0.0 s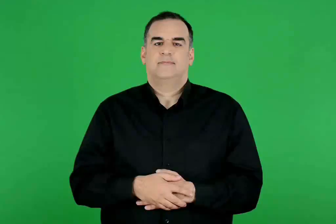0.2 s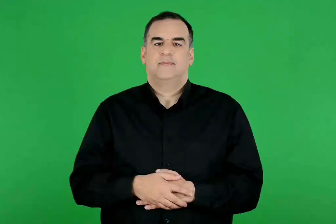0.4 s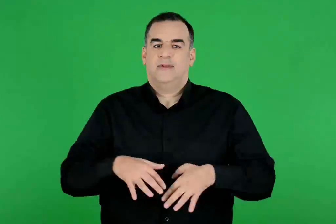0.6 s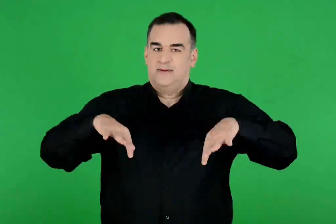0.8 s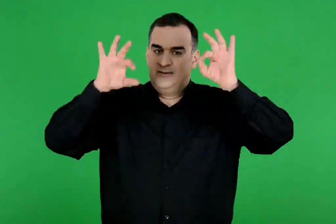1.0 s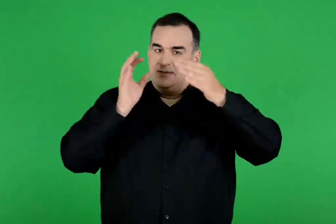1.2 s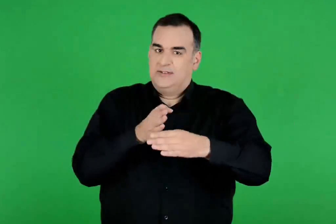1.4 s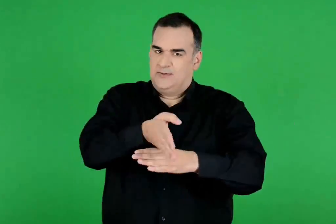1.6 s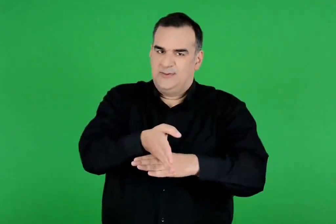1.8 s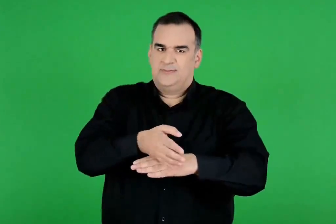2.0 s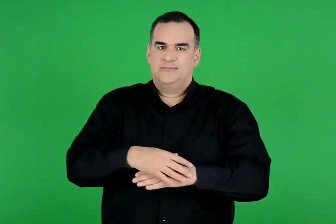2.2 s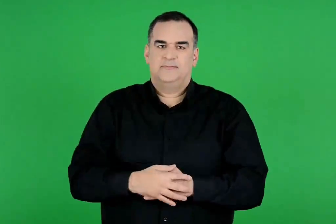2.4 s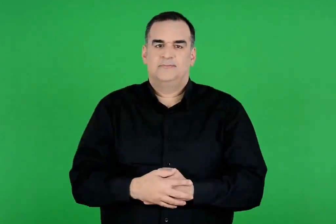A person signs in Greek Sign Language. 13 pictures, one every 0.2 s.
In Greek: εισαγωγή
